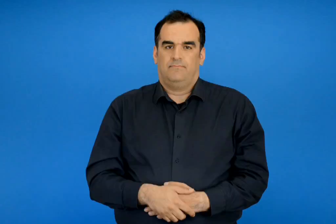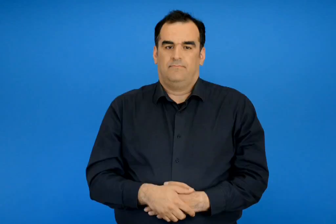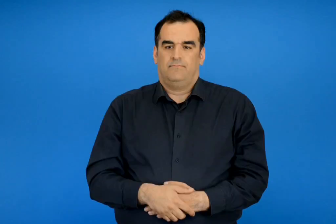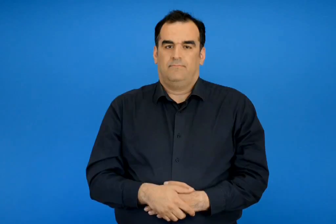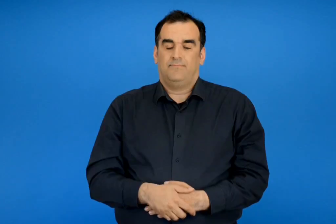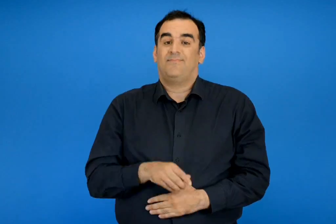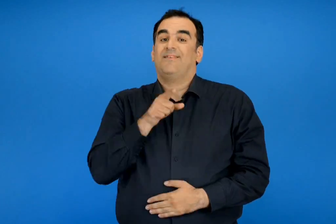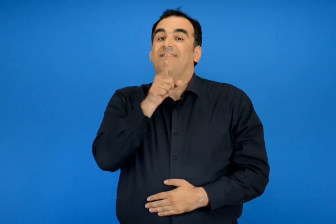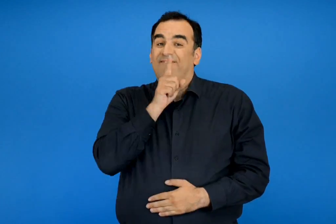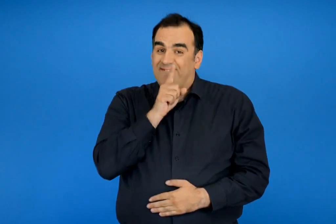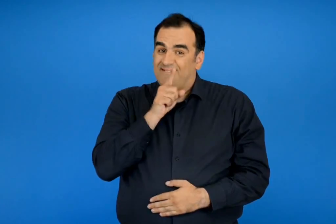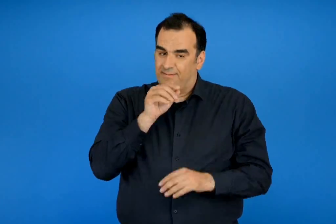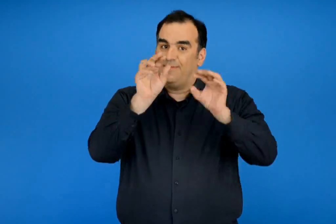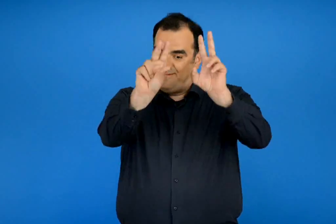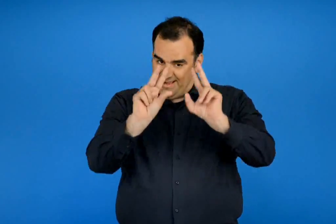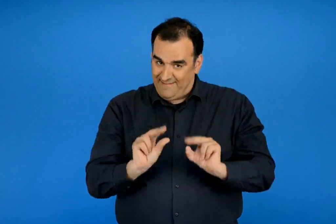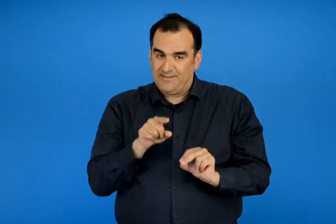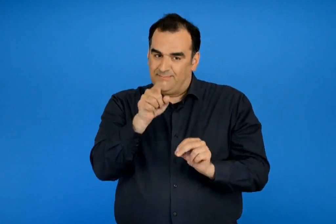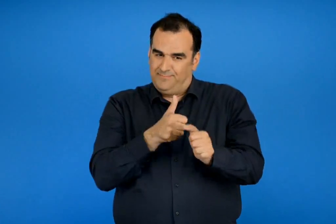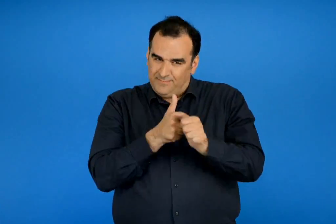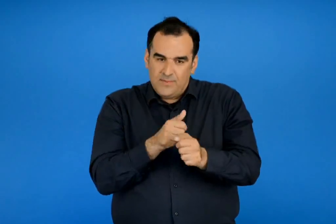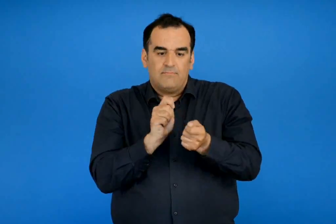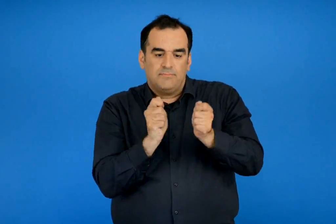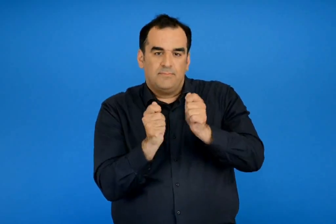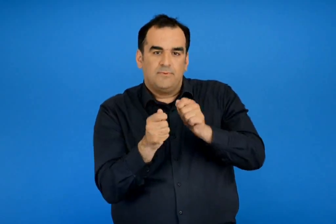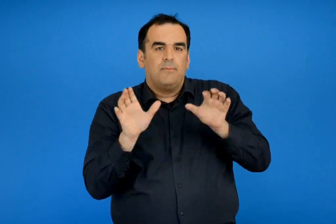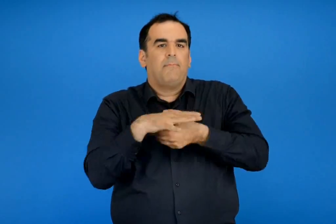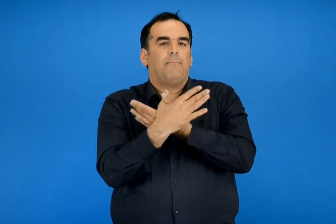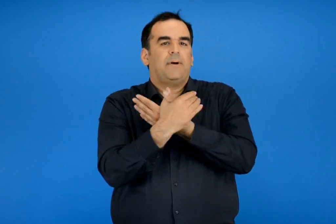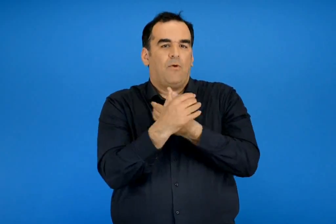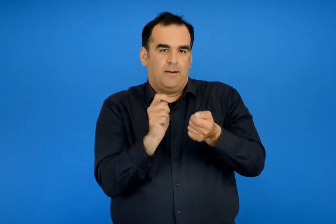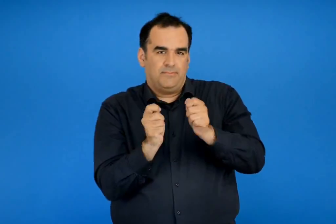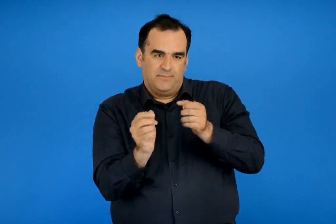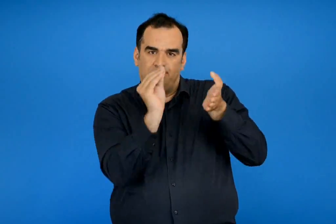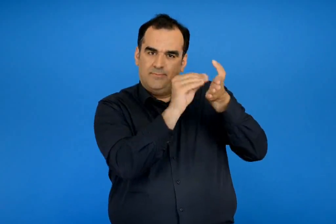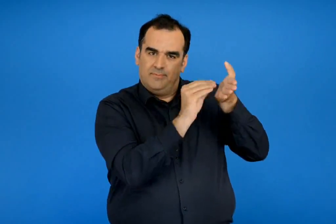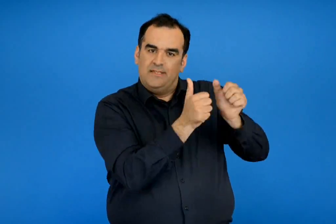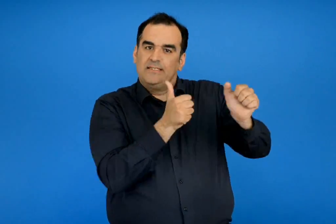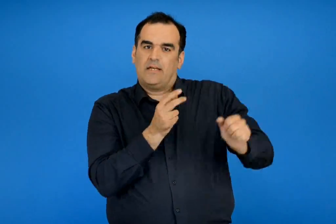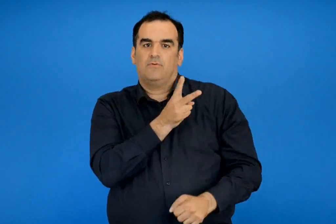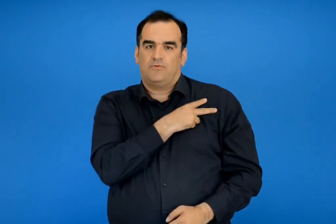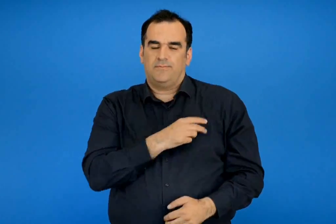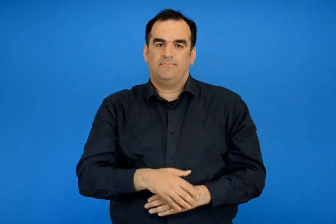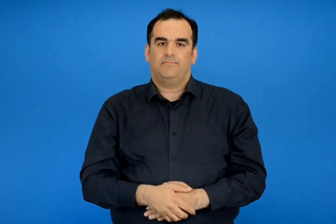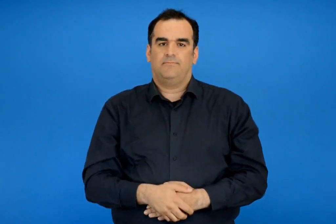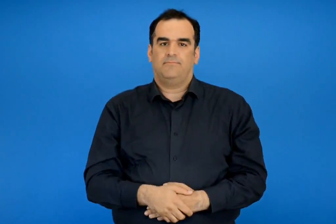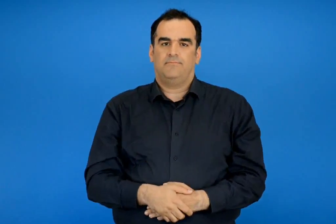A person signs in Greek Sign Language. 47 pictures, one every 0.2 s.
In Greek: μπορείς να κάνεις το ίδιο και εδώ για να ανακαλύψεις τα στάδια μεταμόρφωσης μιας πεταλούδας
